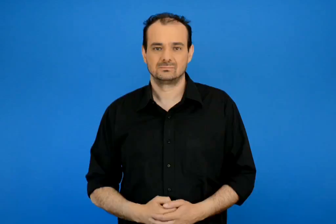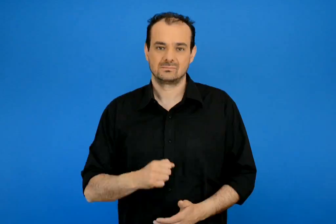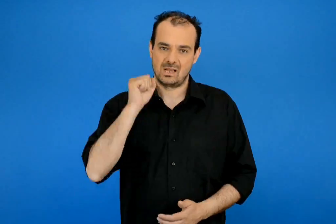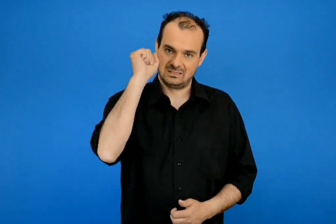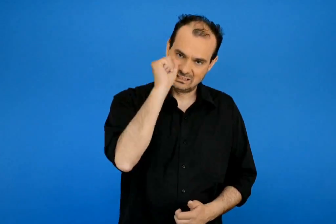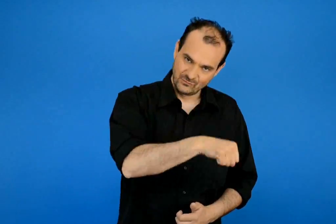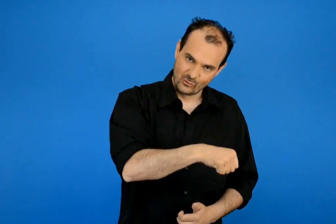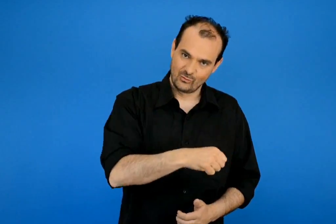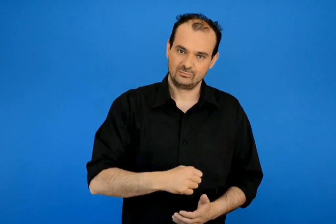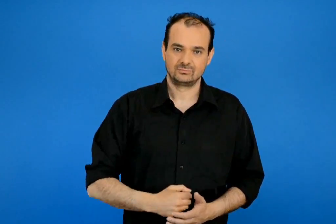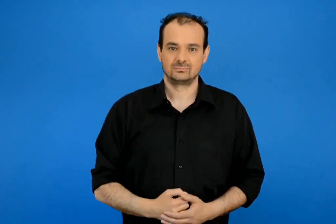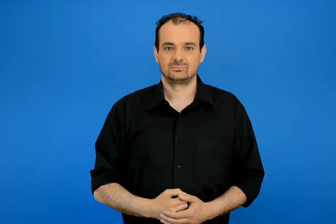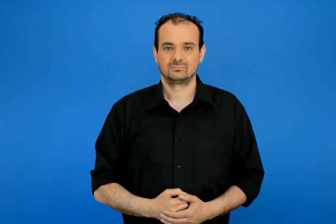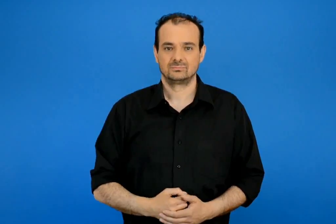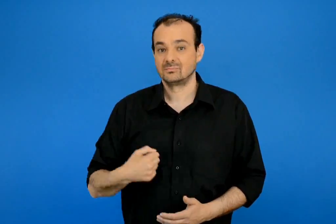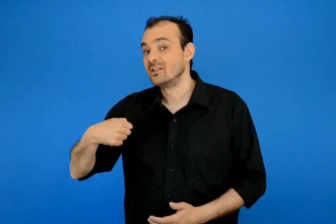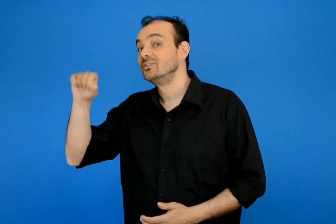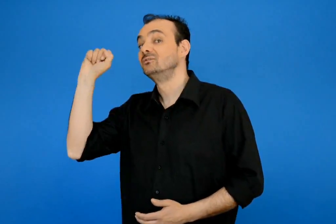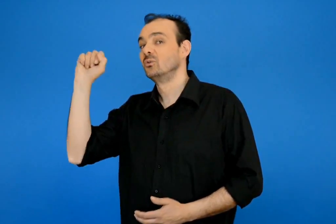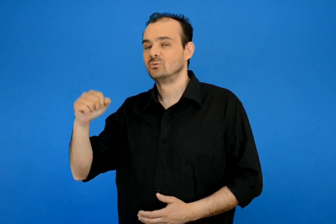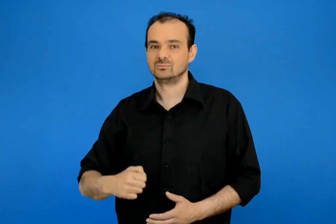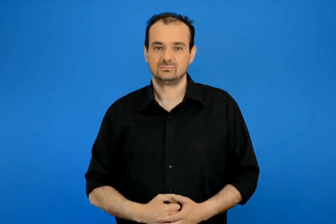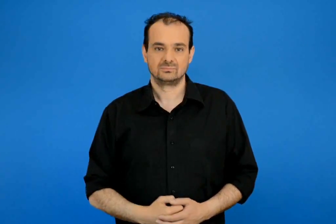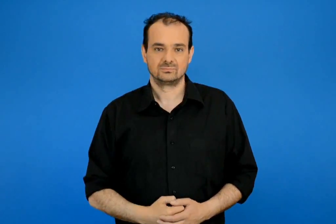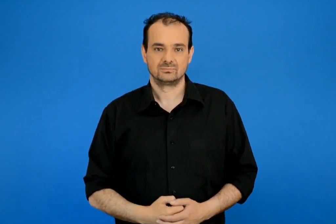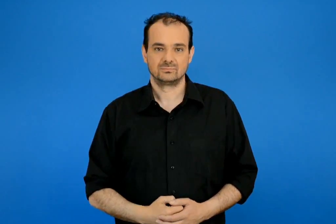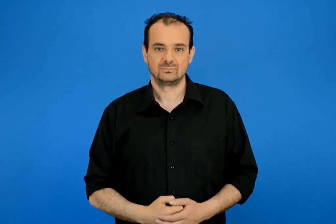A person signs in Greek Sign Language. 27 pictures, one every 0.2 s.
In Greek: συμφωνώ διαφωνώ
